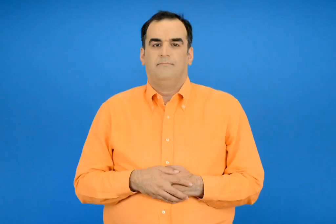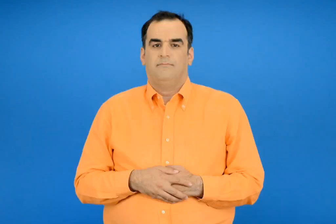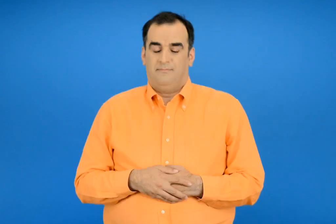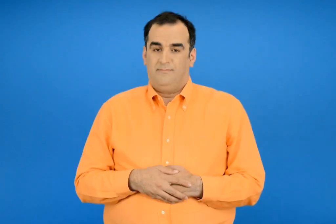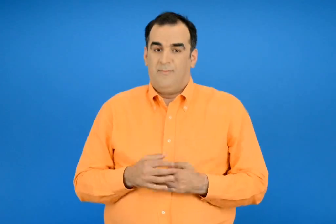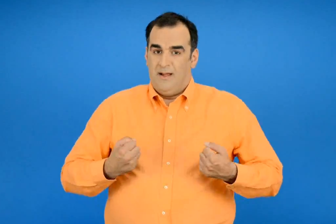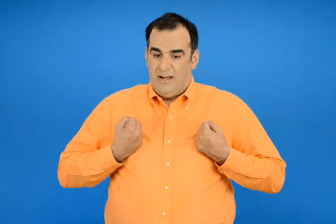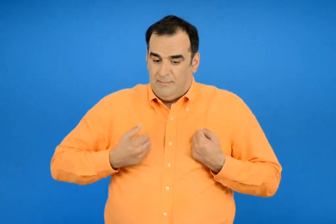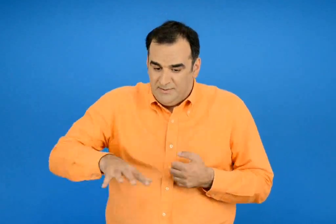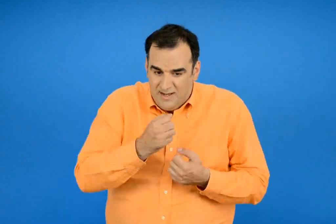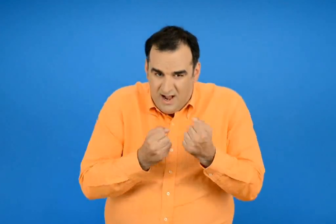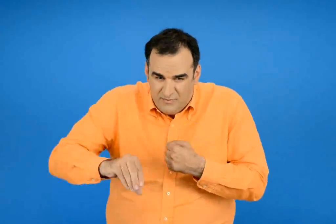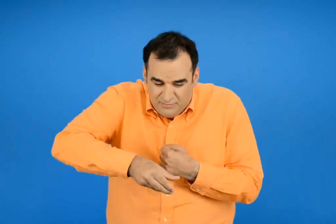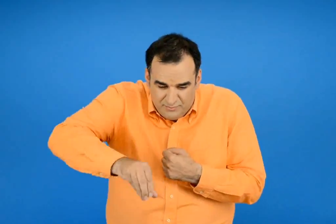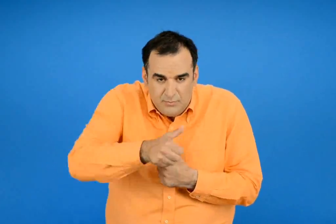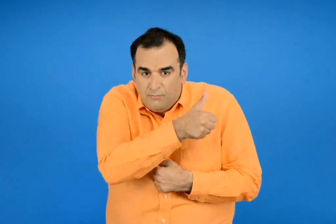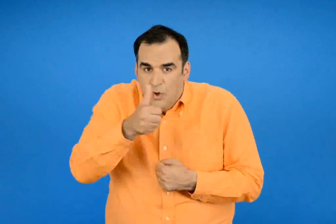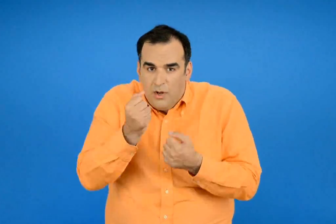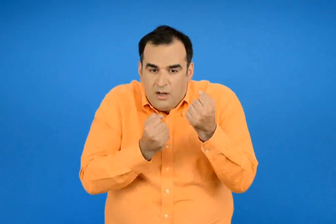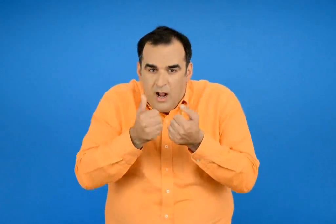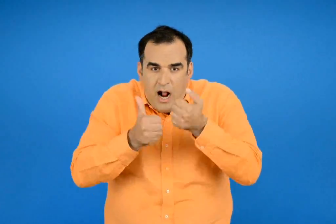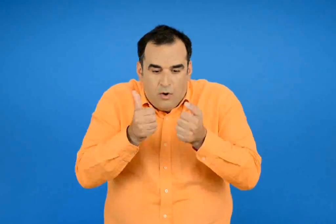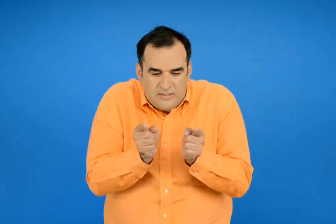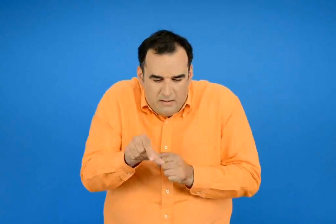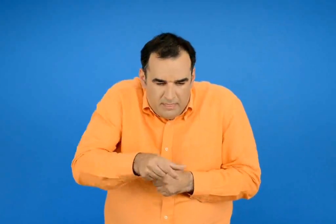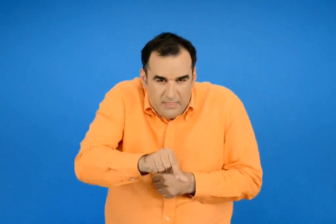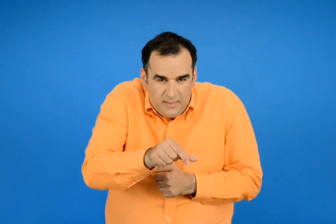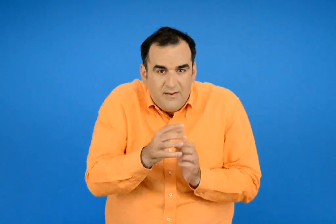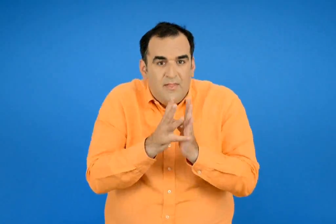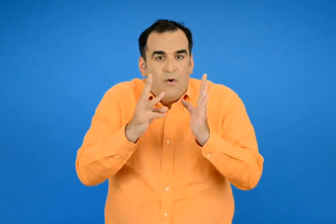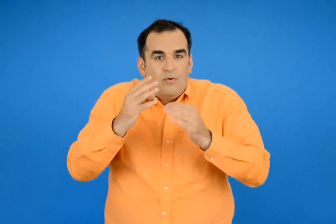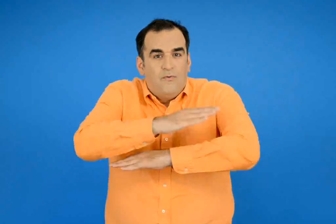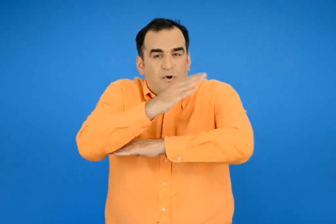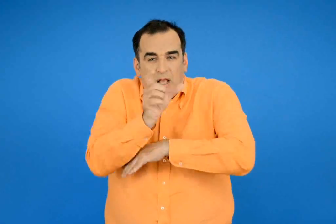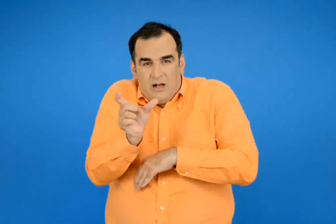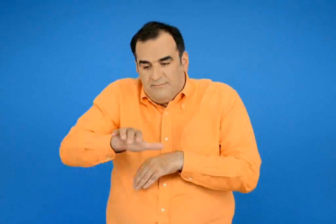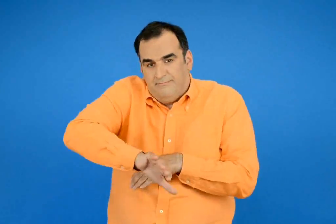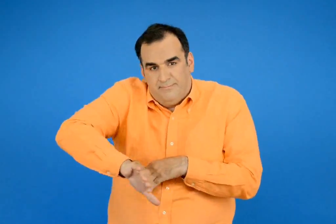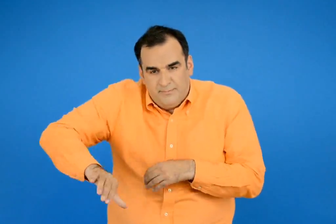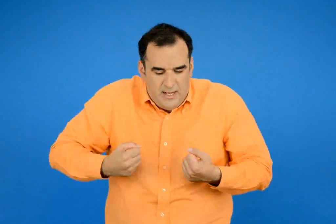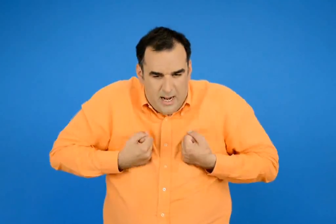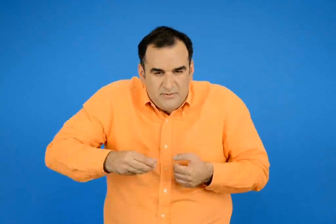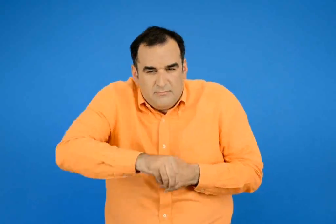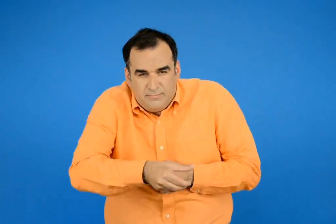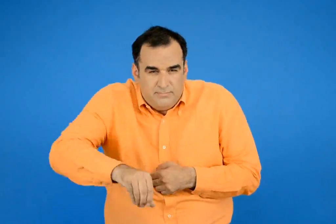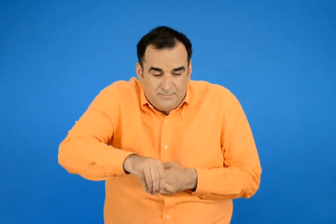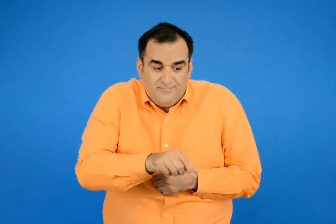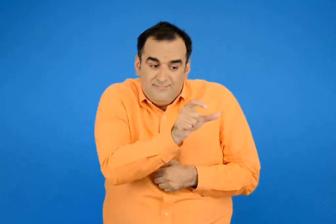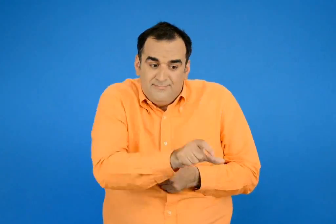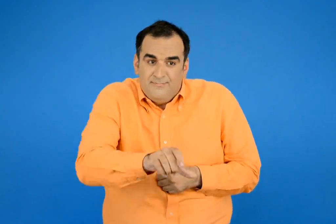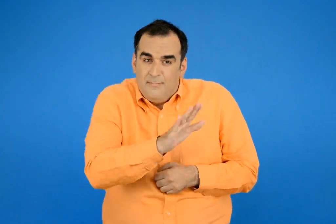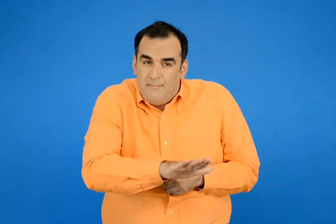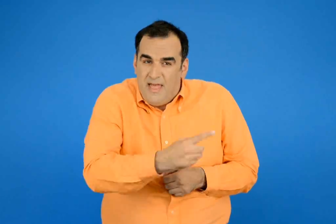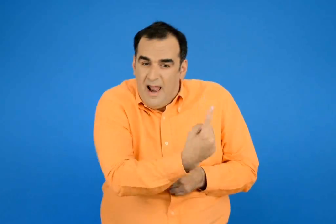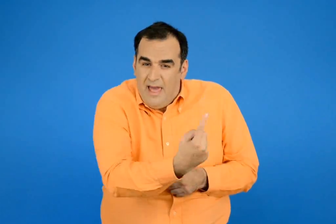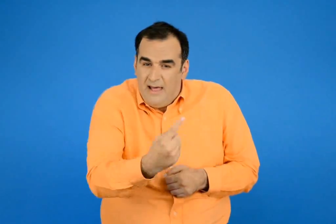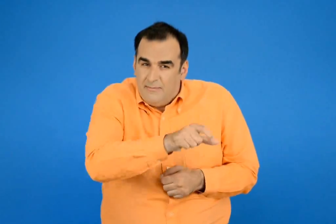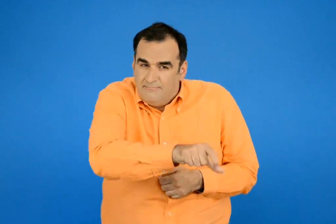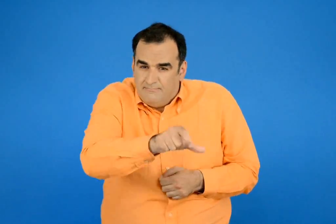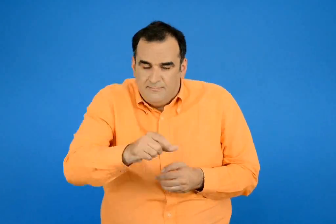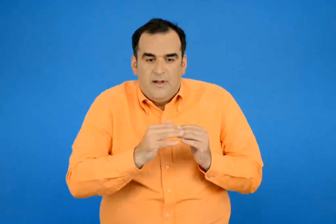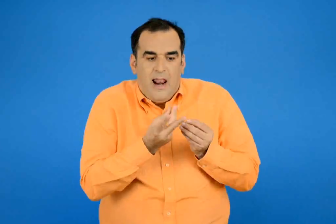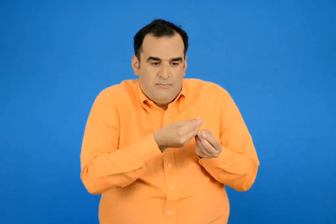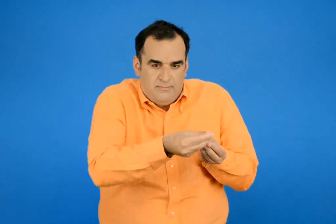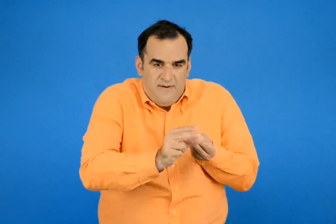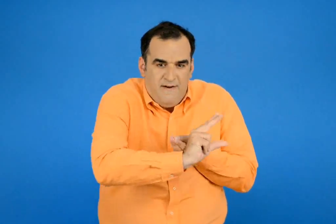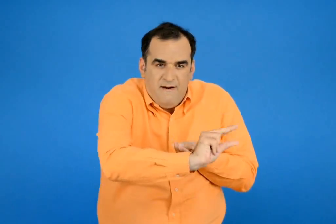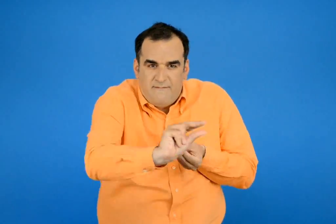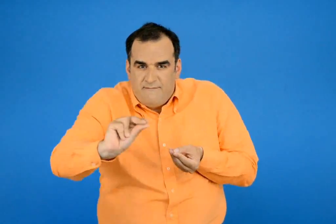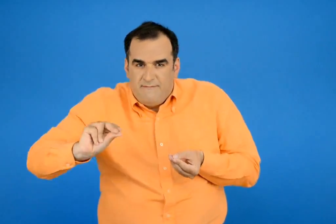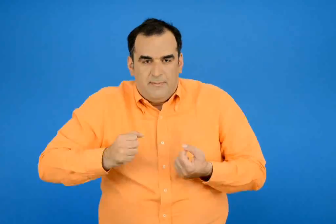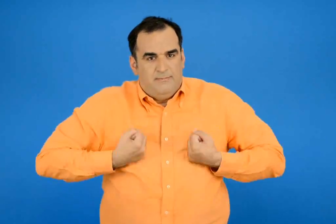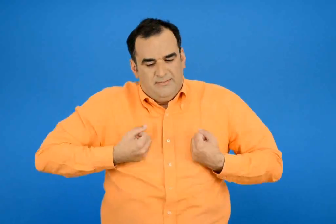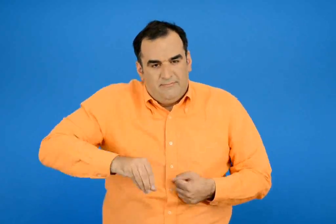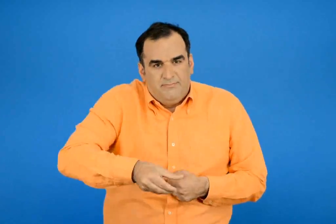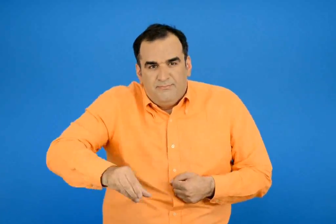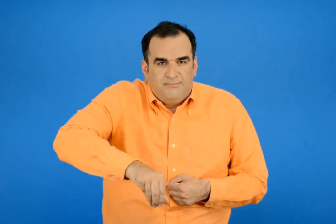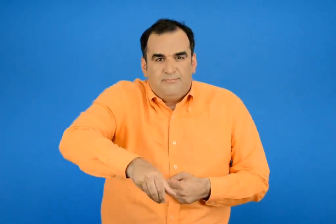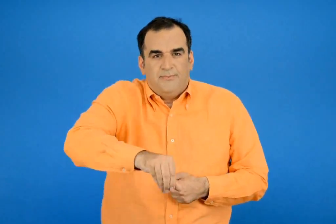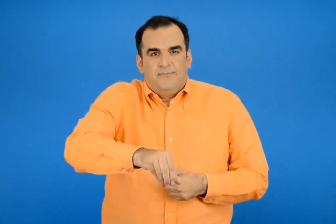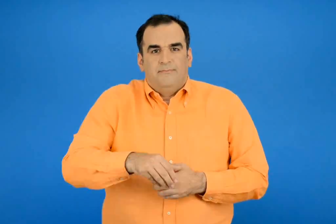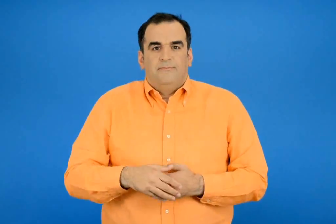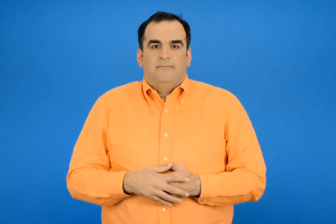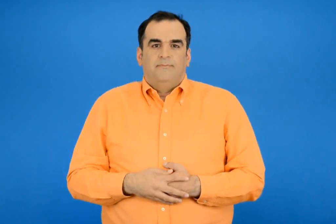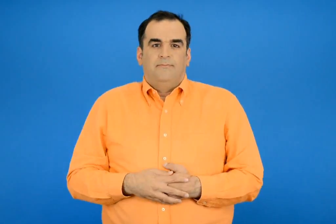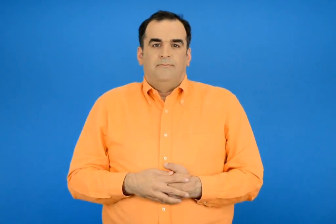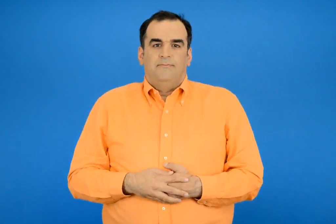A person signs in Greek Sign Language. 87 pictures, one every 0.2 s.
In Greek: έπαιξαν μόνο με τα αγωνιστικά και αφήσαν στην ακρύ τα 18 φορτηγά κάθε παιδί πηρέ ίσο αριθμό από τα αγωνιστικά αυτοκινητάκια για να παίξει
